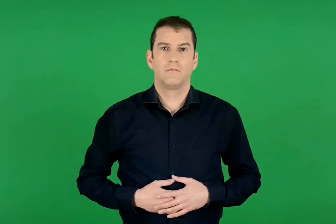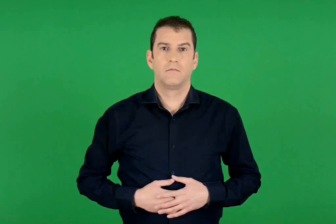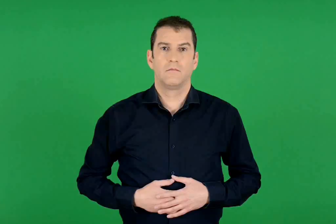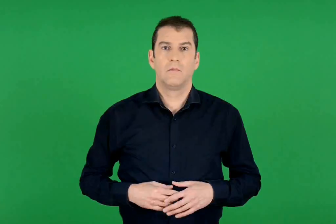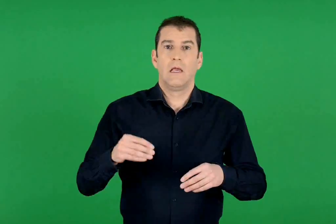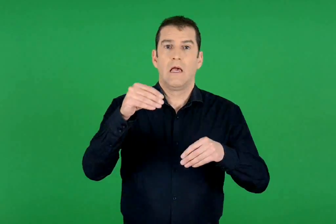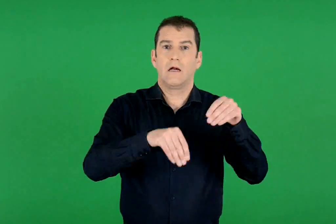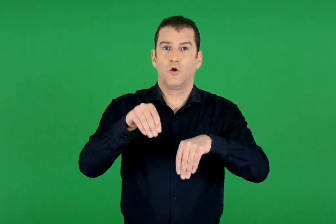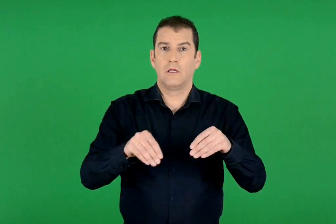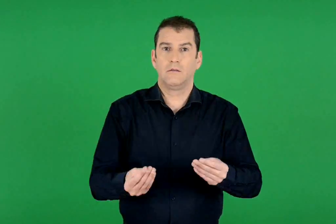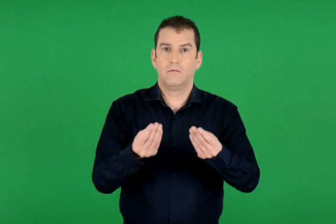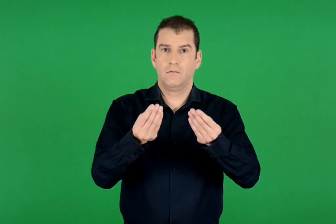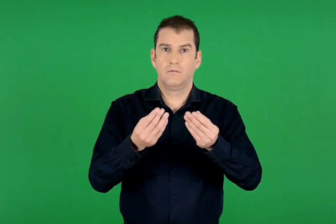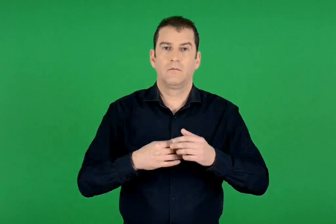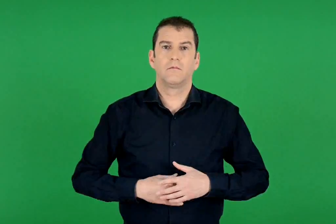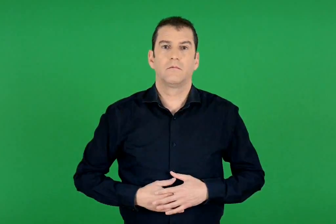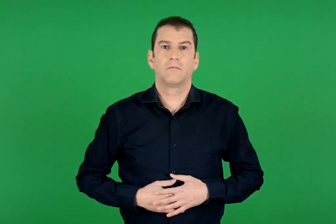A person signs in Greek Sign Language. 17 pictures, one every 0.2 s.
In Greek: εκλογές
